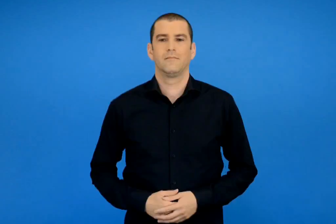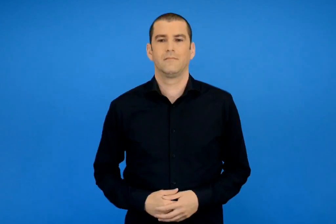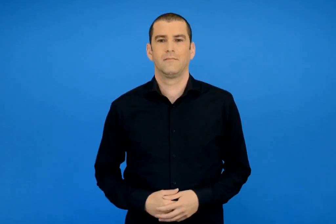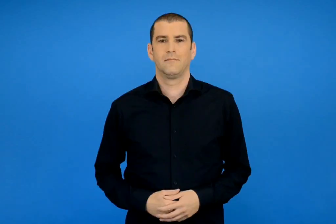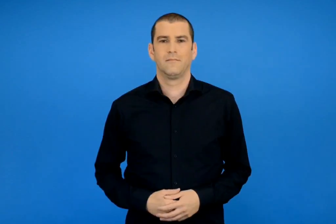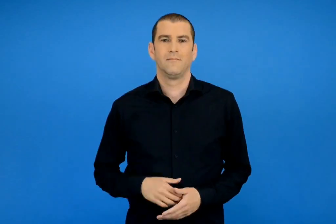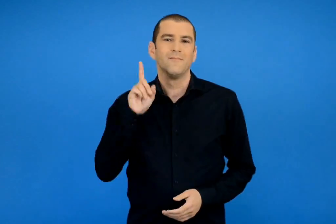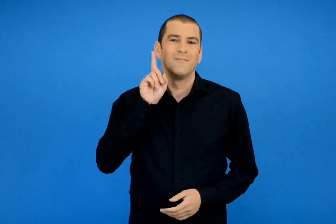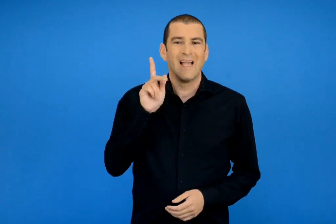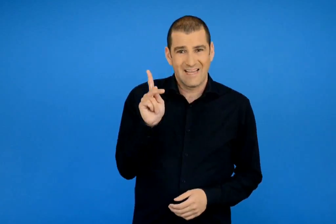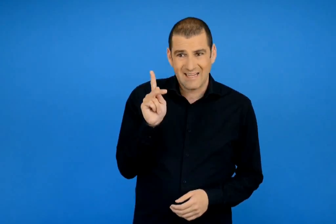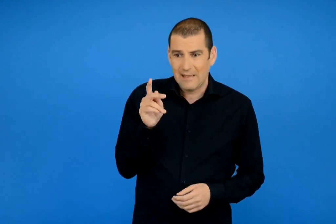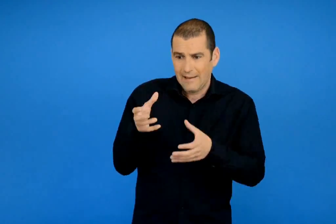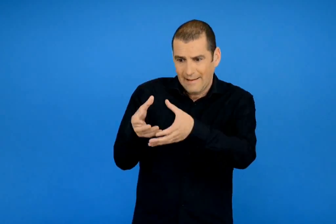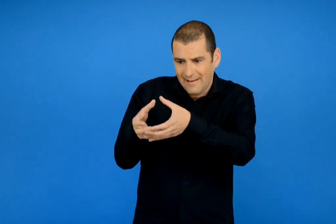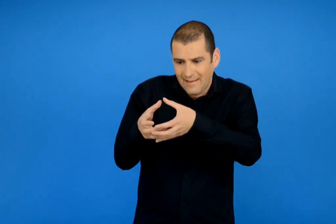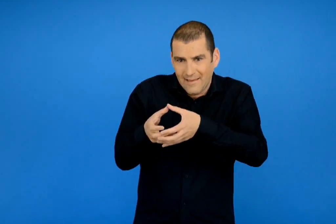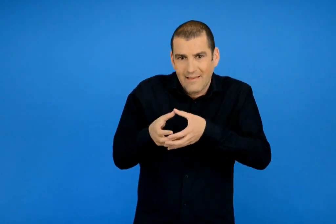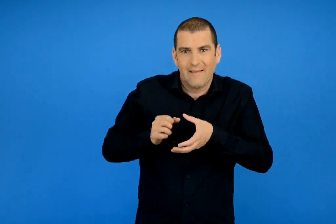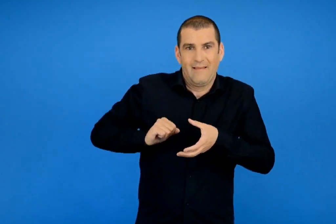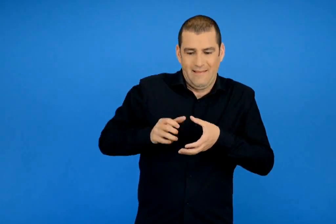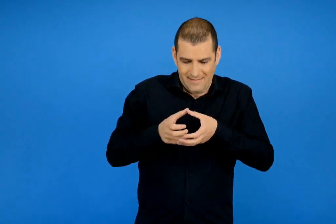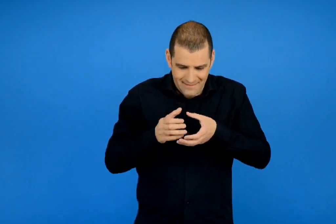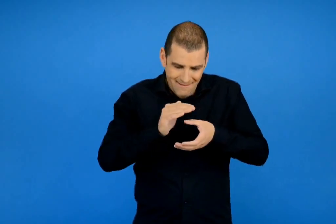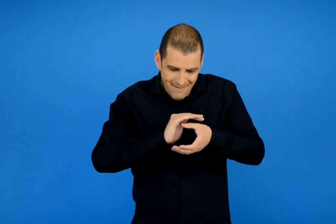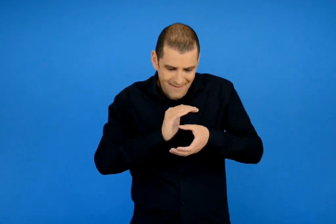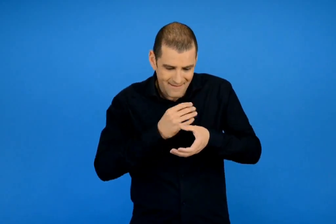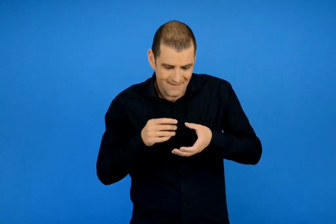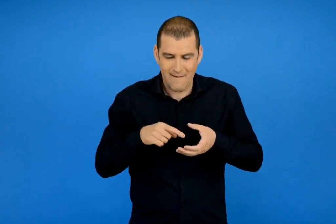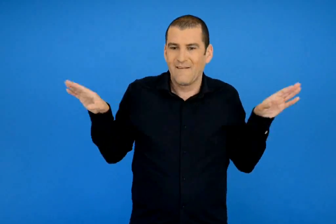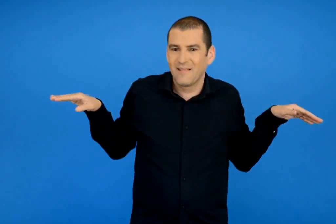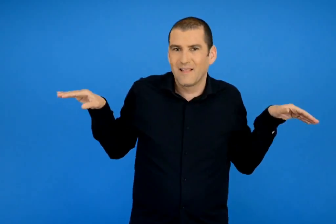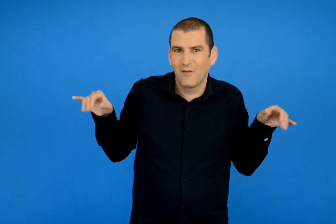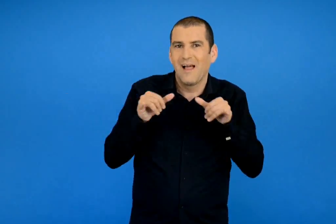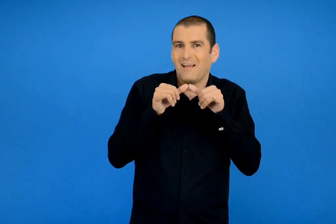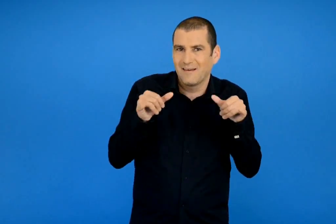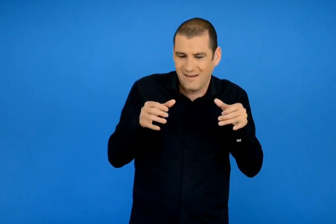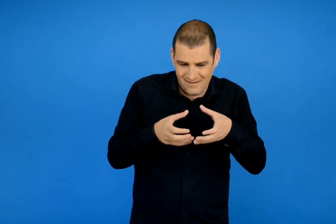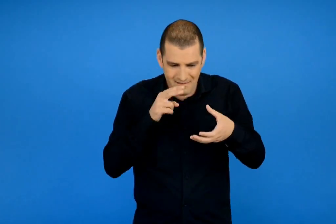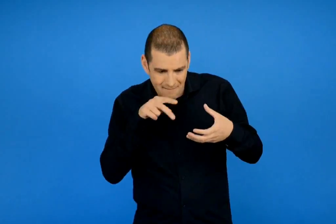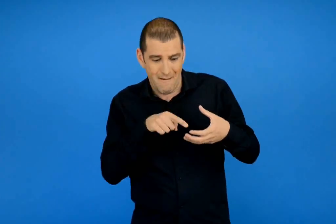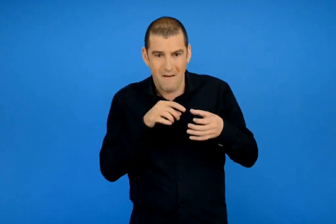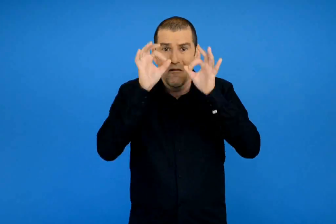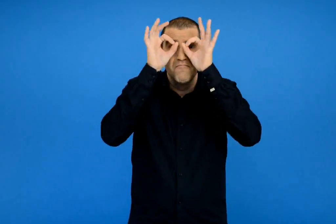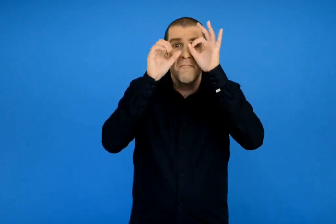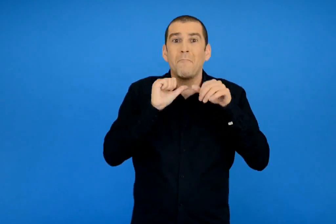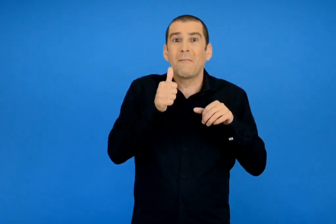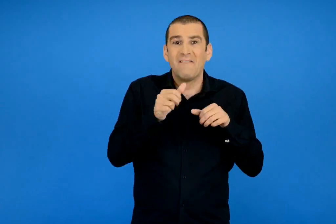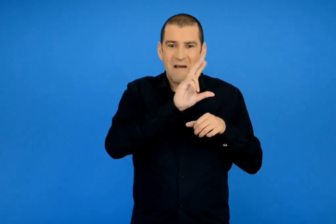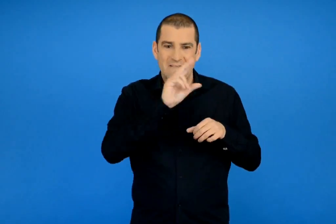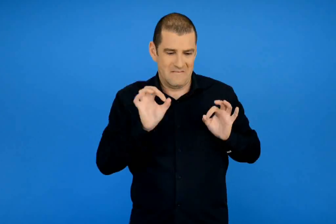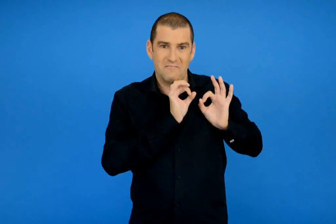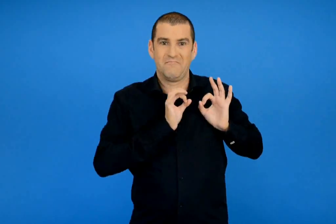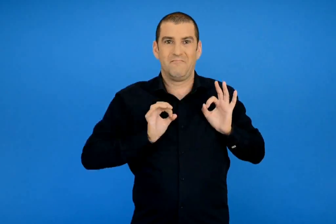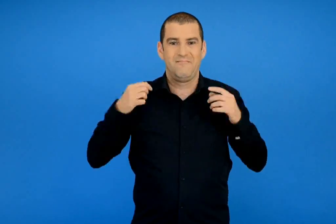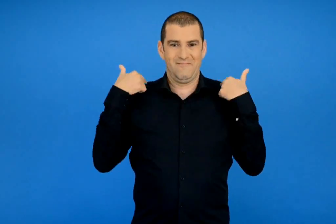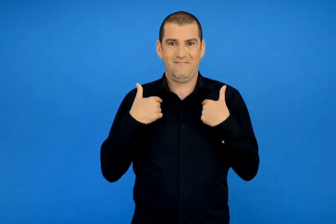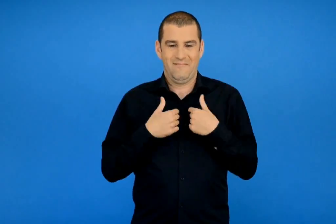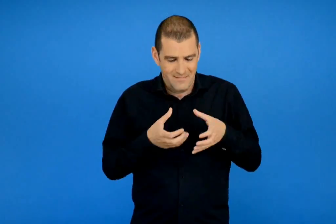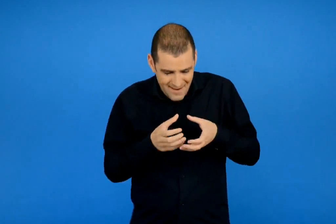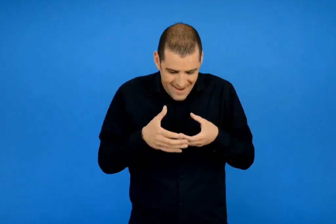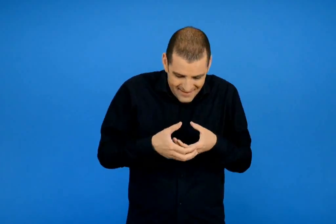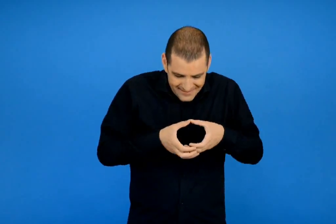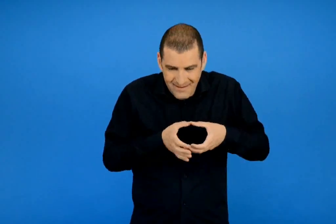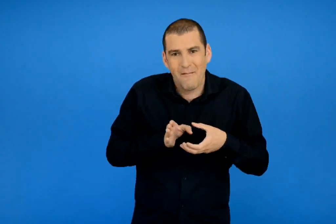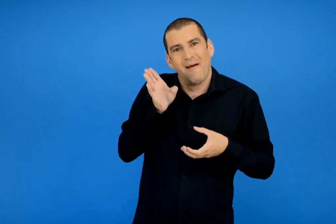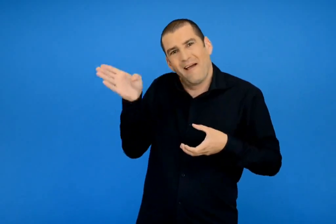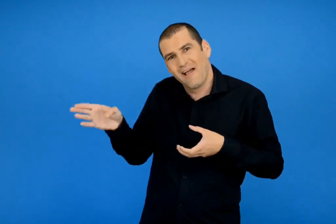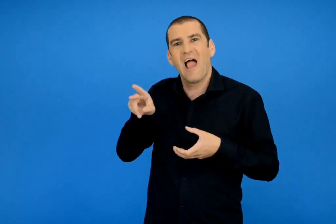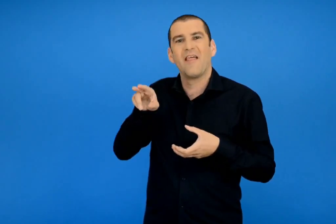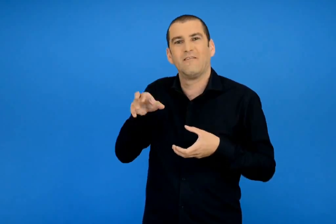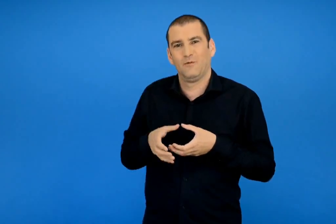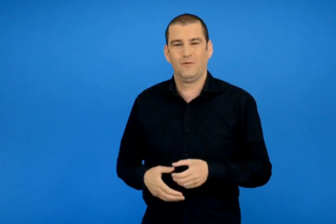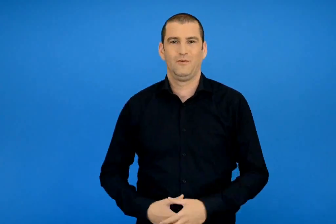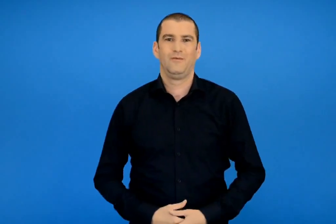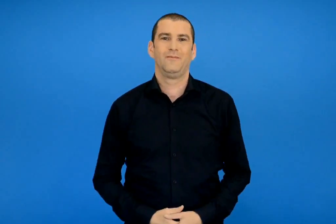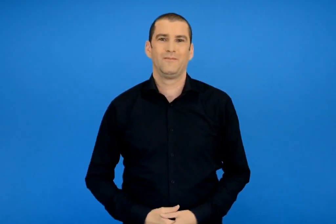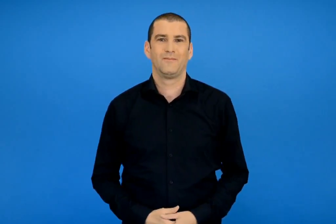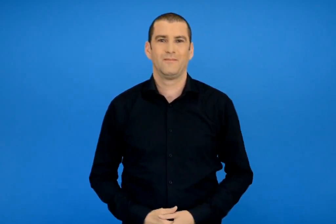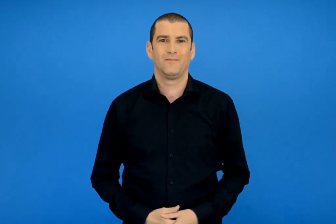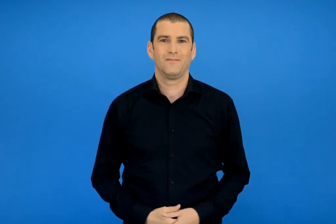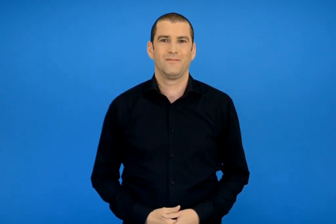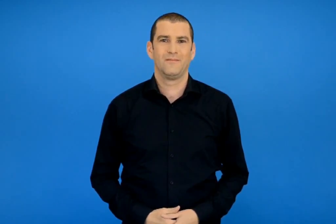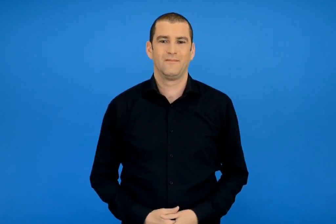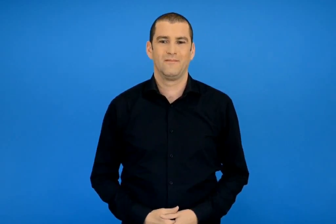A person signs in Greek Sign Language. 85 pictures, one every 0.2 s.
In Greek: η κατερίνα πηρέ κάπως δειλιασμένη το πουλάκι του χάιδεψε τις σταχτιές φτερούγες του και το κεφαλάκι με τα κατάμαυρα ματάκια που έμοιαζαν με χάντρες υστέρα το αγκάλιασε απαλά και το πήγε στον αδελφό της
